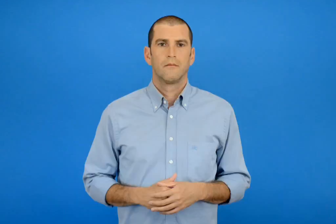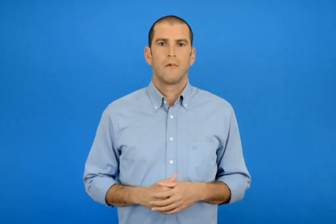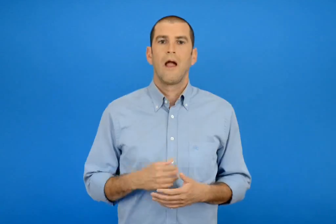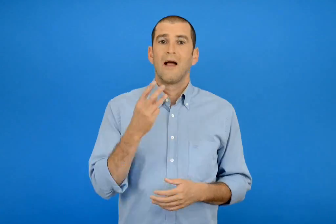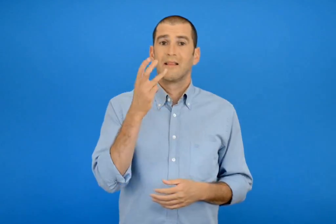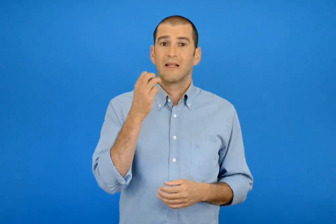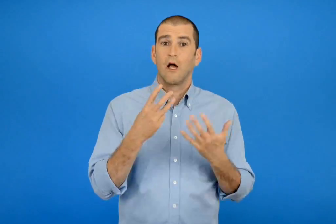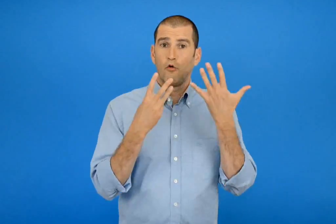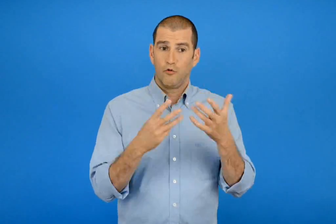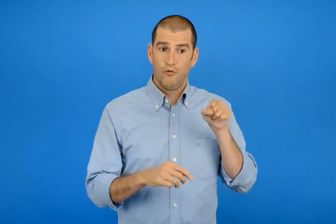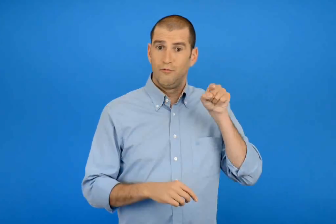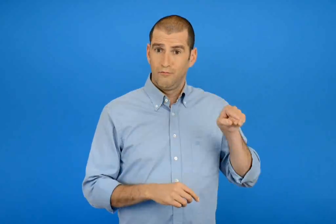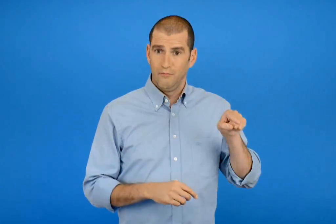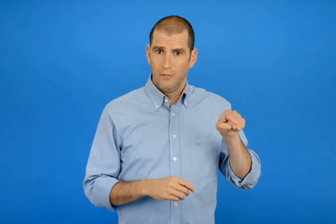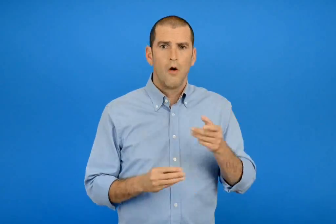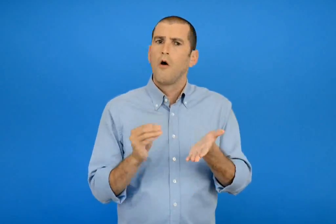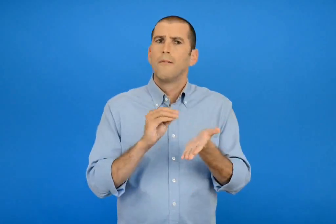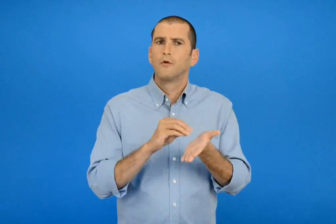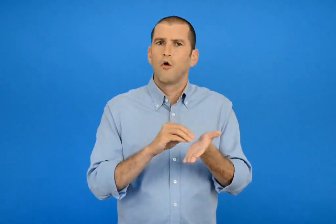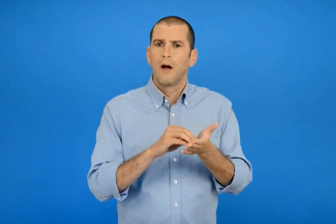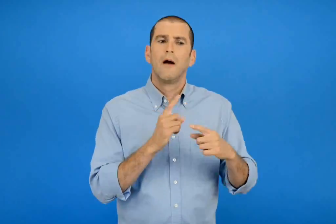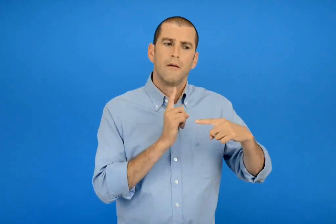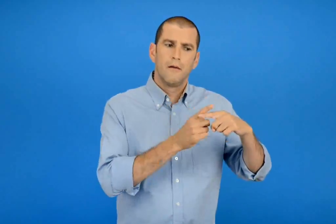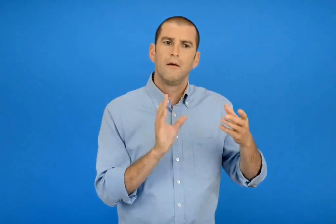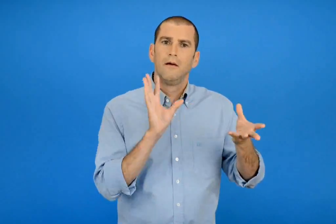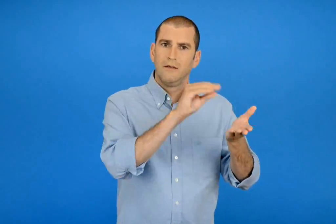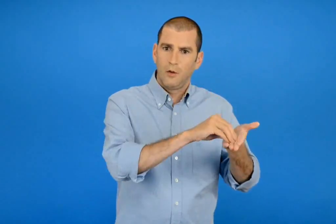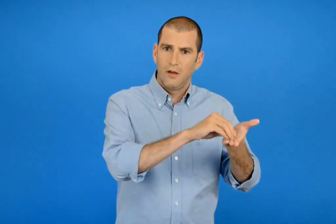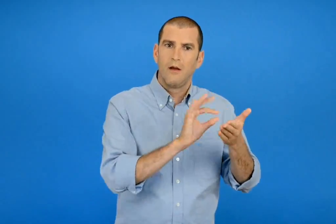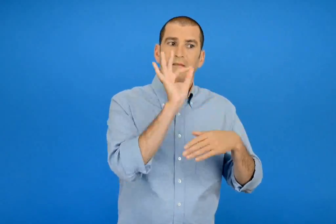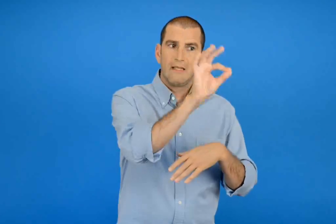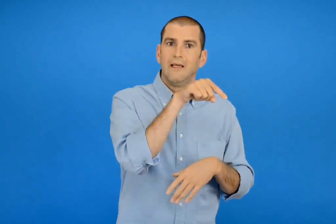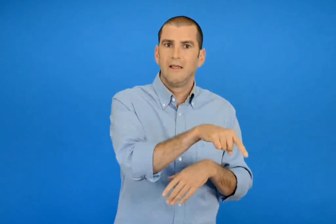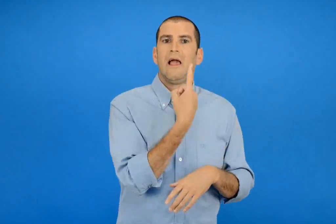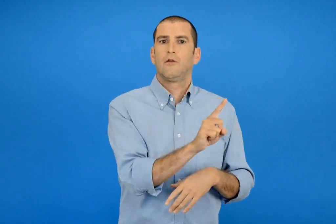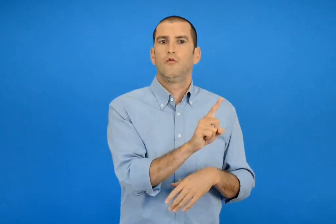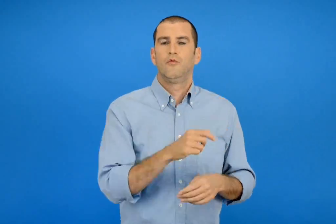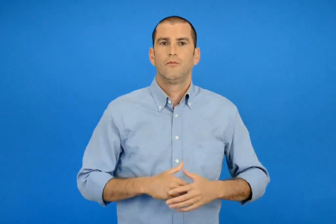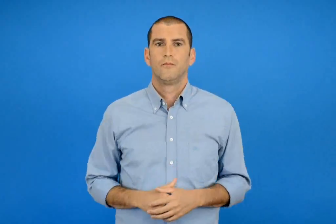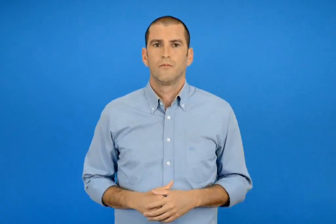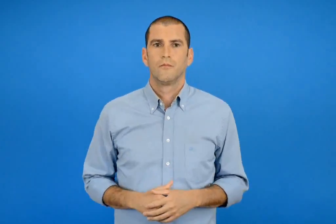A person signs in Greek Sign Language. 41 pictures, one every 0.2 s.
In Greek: πόσα πρέπει να προσθέσουμε στο 38 για να φτάσουμε στο 100 ;
